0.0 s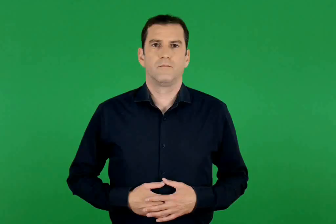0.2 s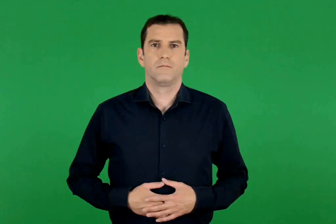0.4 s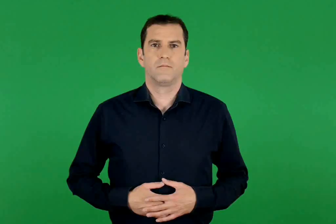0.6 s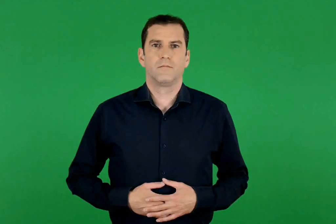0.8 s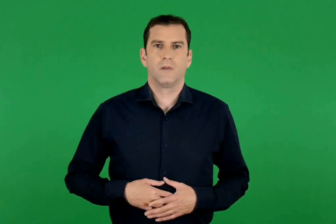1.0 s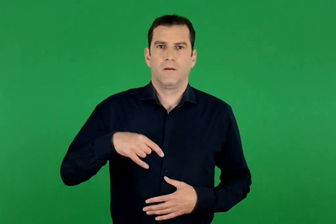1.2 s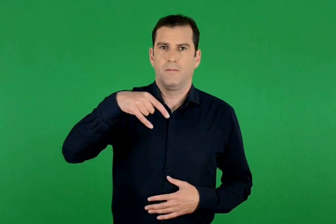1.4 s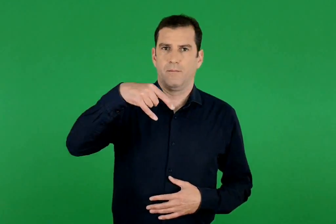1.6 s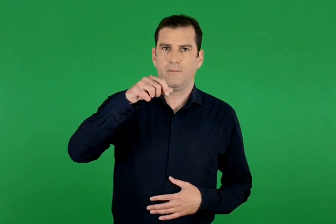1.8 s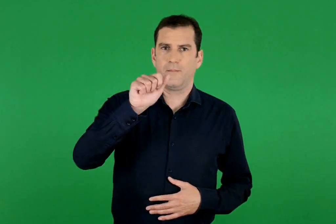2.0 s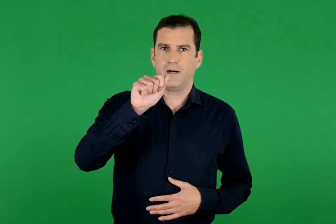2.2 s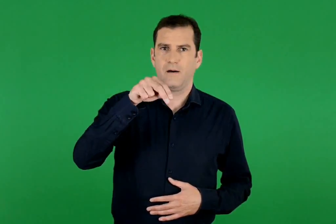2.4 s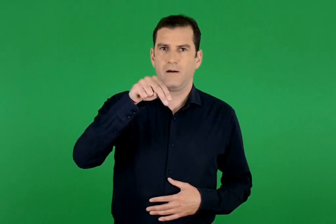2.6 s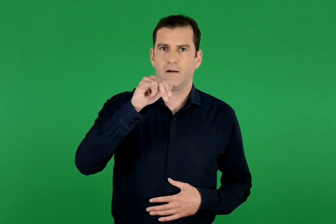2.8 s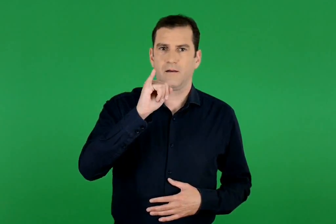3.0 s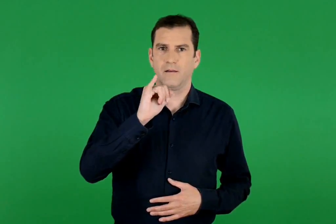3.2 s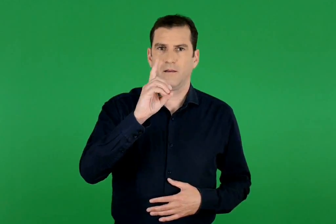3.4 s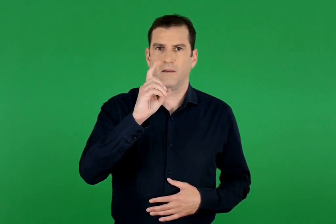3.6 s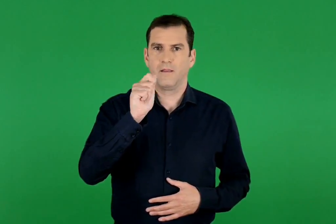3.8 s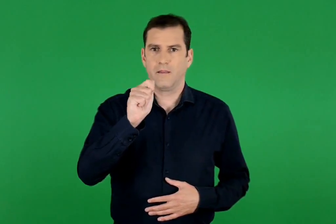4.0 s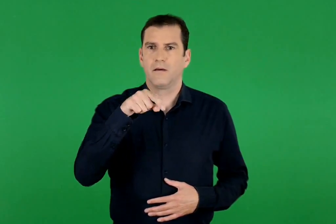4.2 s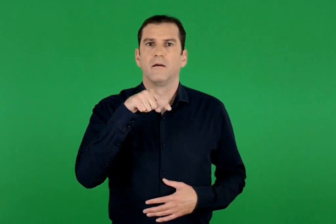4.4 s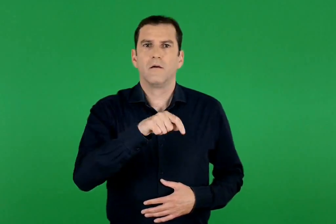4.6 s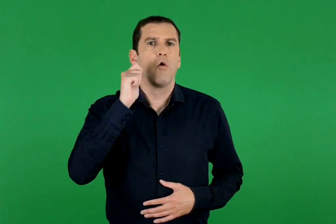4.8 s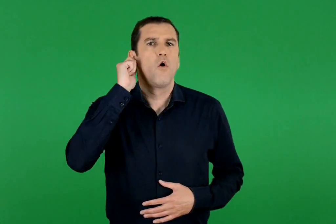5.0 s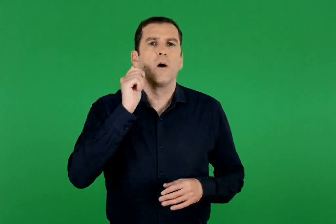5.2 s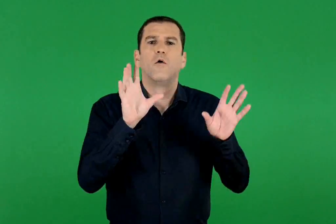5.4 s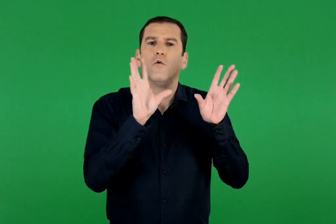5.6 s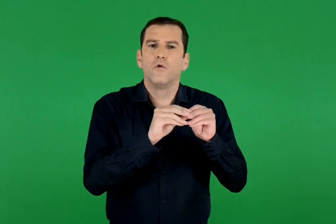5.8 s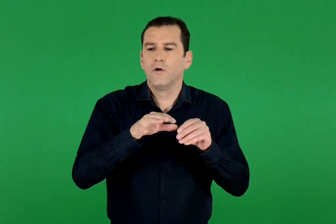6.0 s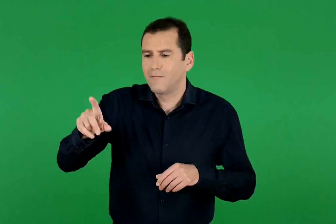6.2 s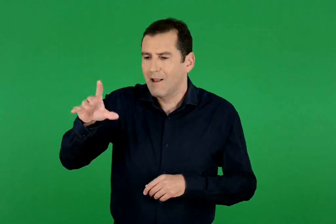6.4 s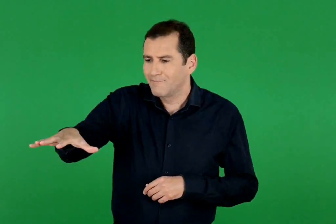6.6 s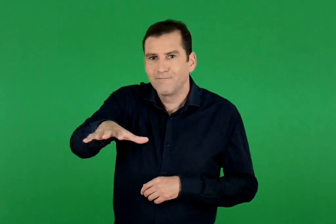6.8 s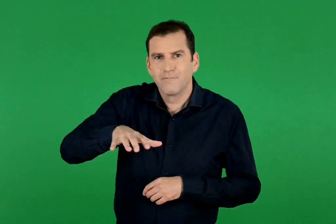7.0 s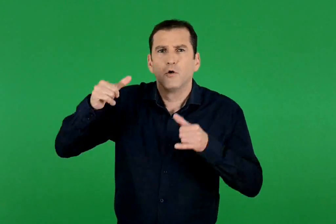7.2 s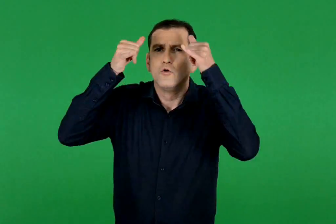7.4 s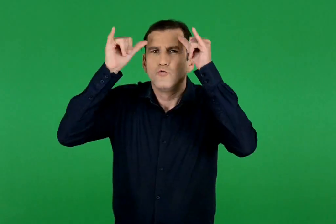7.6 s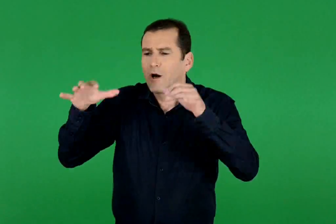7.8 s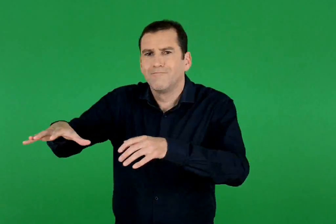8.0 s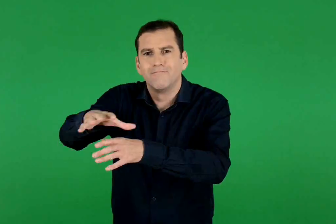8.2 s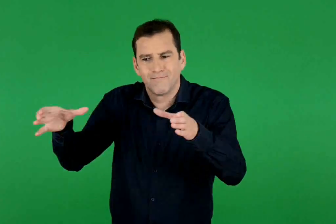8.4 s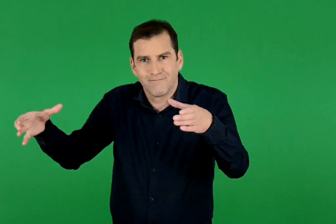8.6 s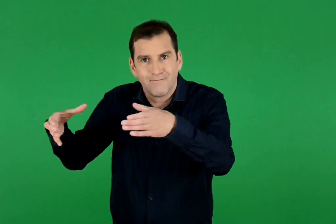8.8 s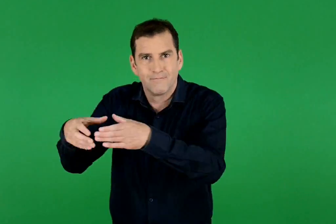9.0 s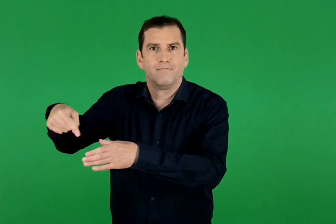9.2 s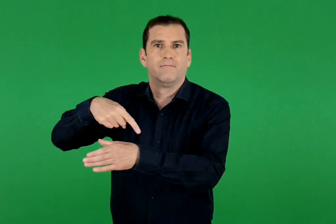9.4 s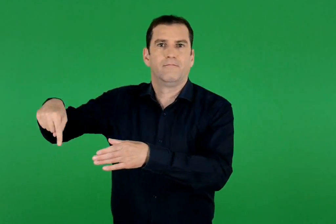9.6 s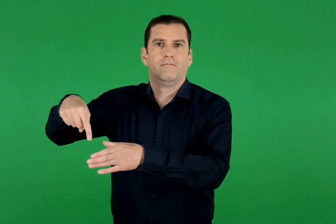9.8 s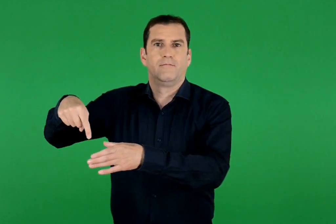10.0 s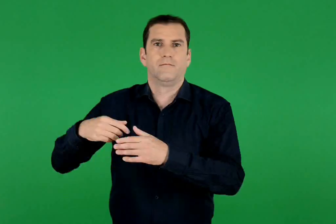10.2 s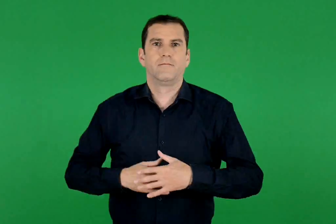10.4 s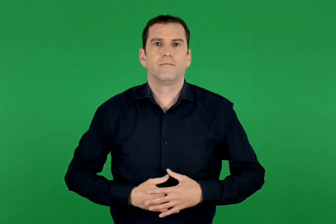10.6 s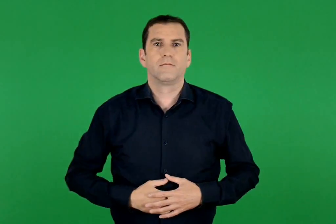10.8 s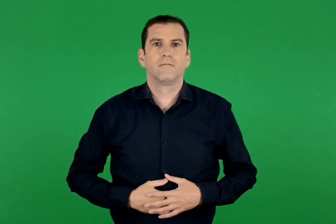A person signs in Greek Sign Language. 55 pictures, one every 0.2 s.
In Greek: πανίδα ονομάζεται το σύνολο των ζώων ενός τόπου
